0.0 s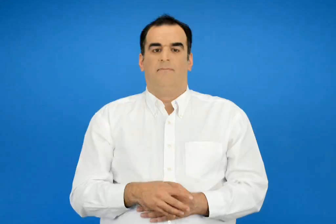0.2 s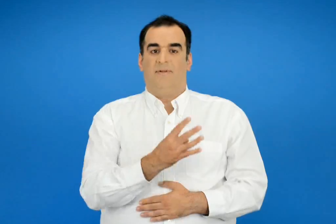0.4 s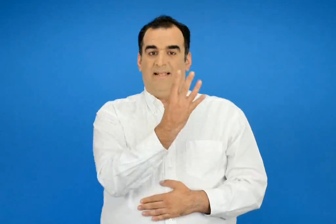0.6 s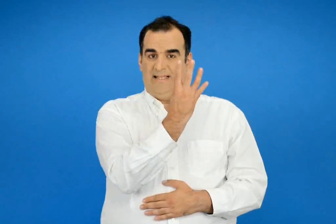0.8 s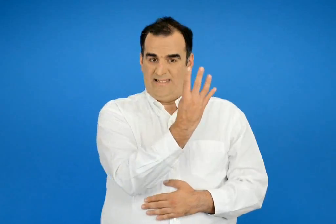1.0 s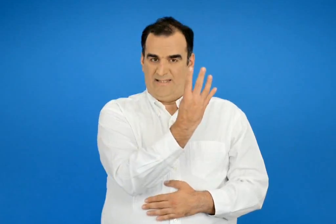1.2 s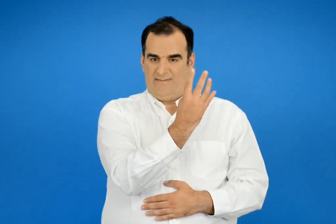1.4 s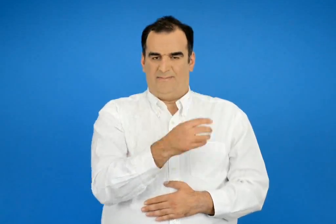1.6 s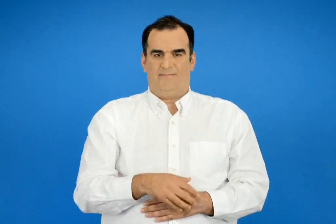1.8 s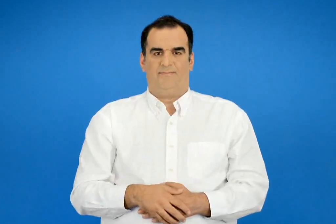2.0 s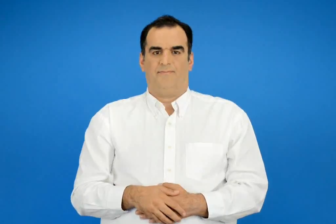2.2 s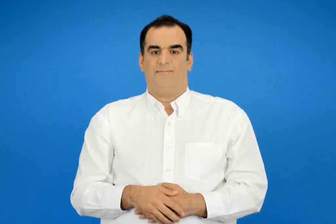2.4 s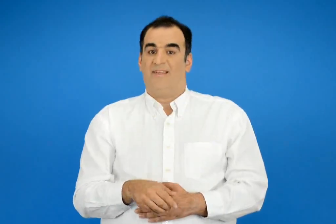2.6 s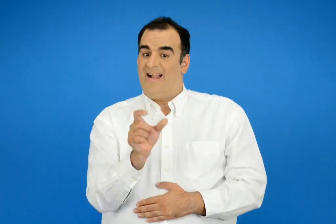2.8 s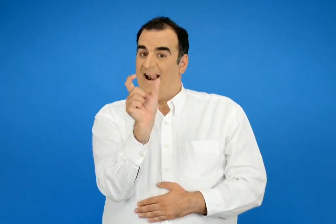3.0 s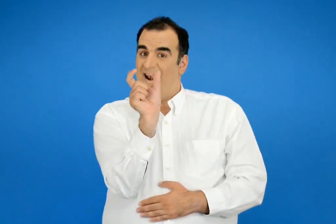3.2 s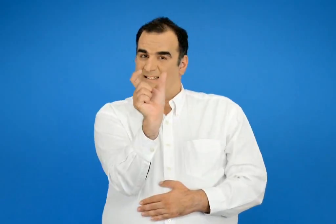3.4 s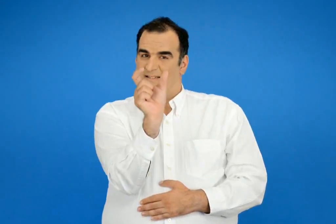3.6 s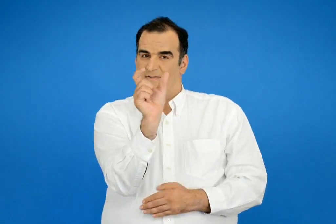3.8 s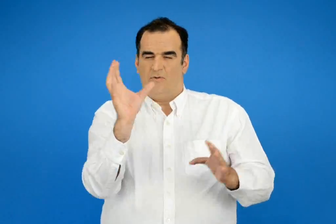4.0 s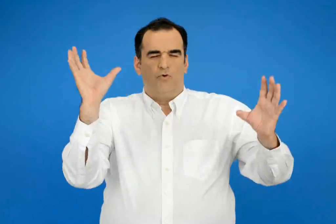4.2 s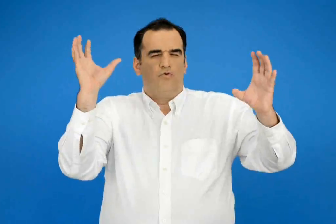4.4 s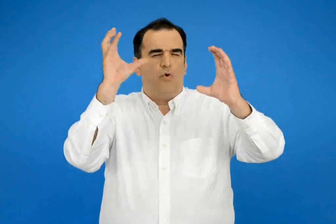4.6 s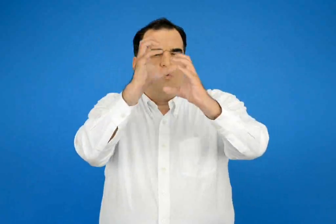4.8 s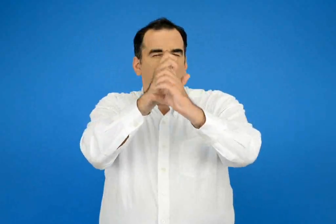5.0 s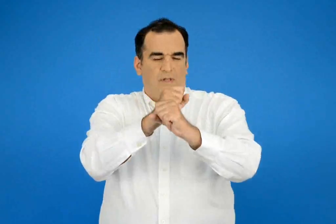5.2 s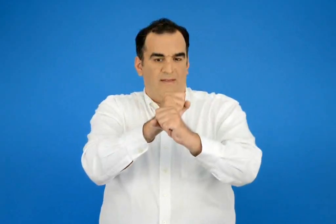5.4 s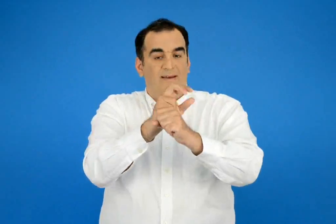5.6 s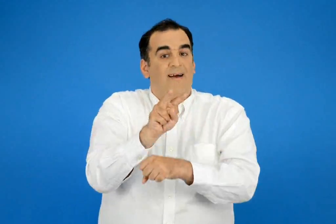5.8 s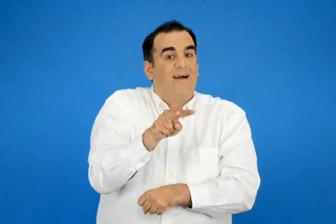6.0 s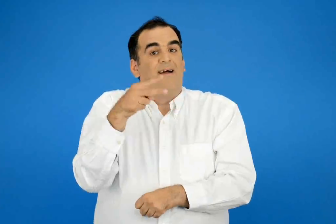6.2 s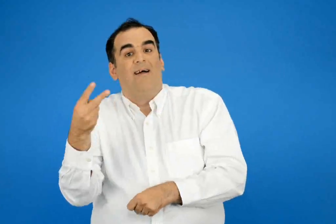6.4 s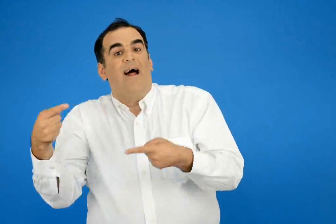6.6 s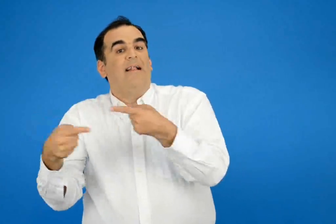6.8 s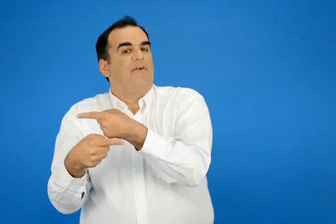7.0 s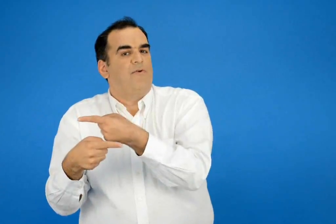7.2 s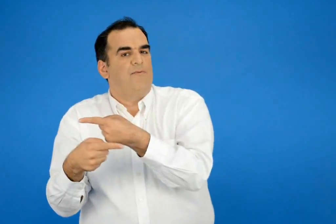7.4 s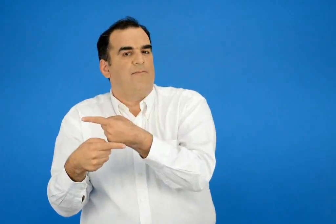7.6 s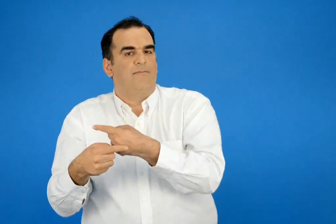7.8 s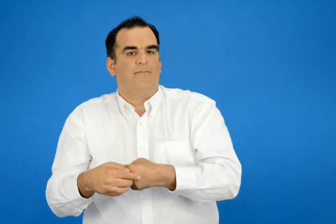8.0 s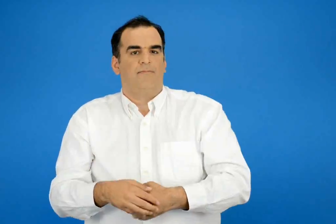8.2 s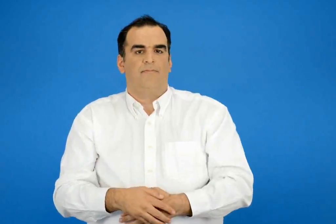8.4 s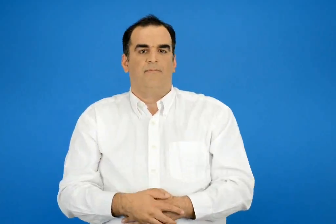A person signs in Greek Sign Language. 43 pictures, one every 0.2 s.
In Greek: 4 το αντίθετο της λέξης σκοτάδι
